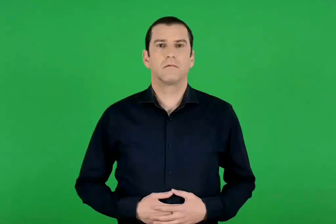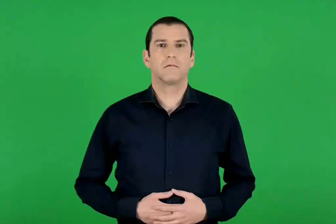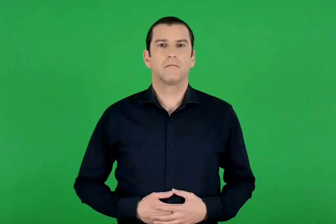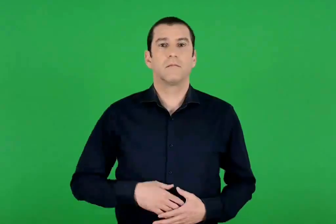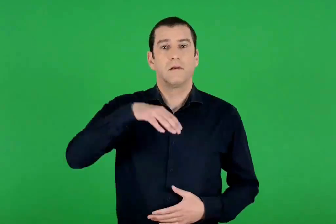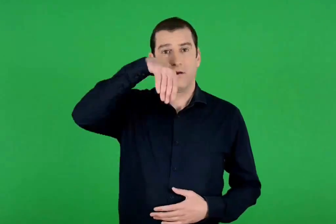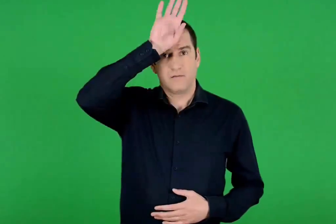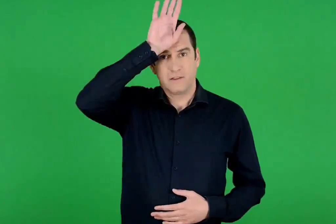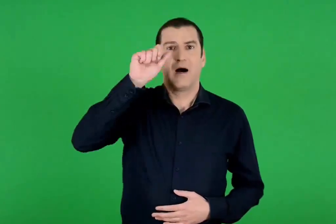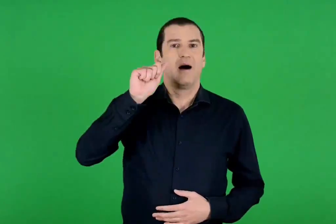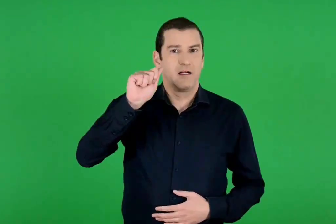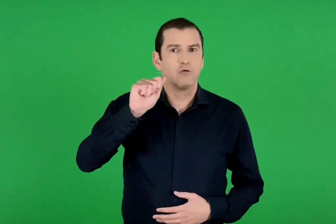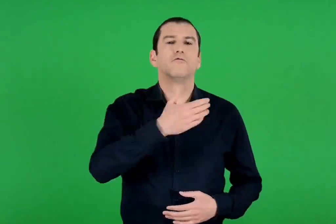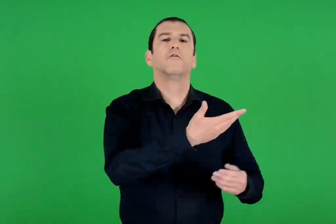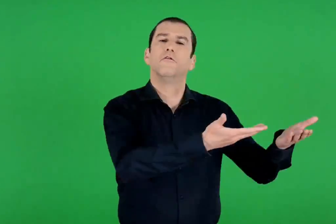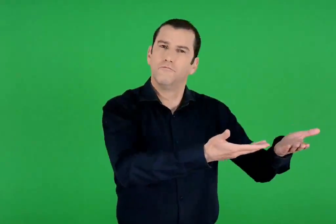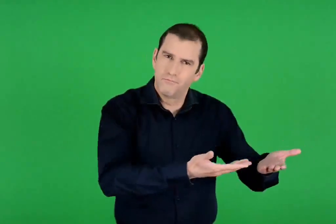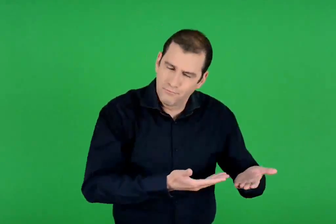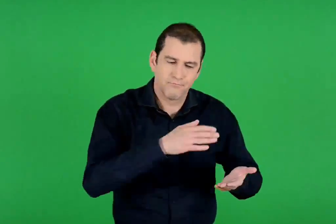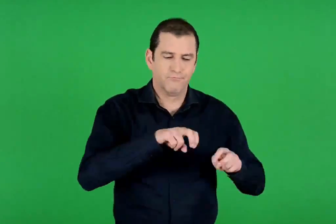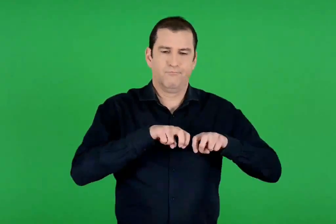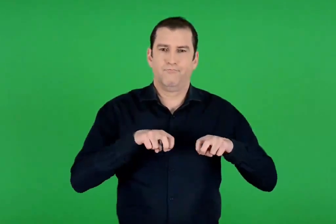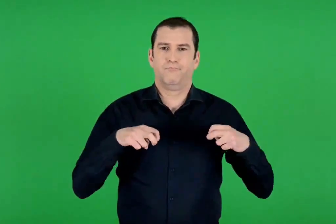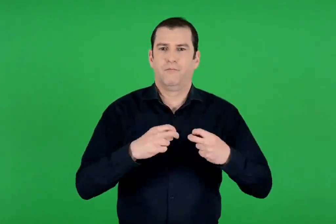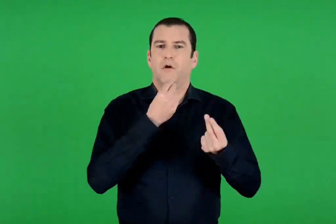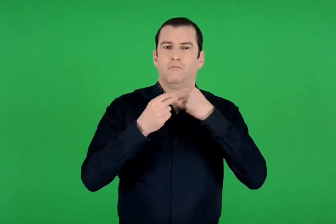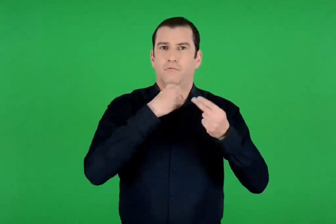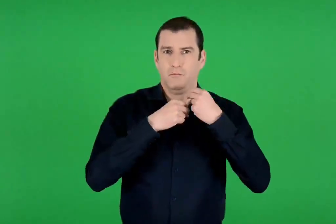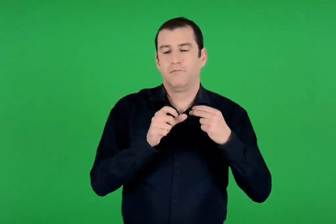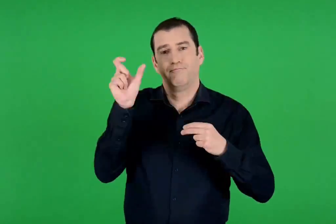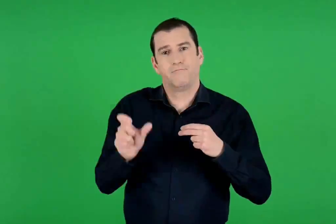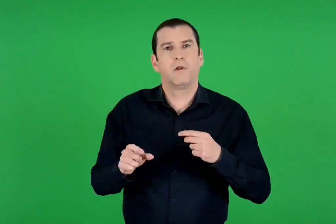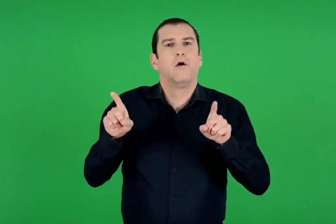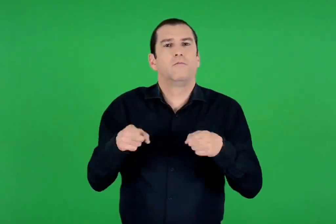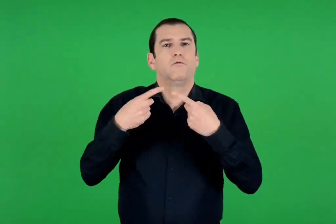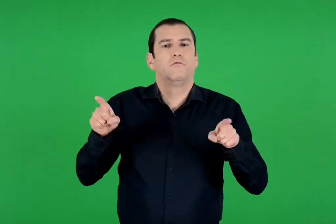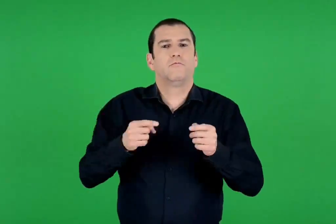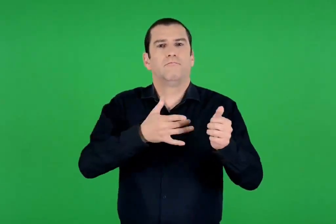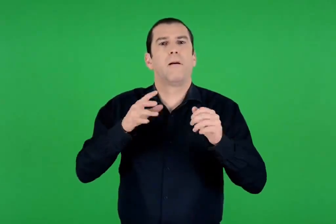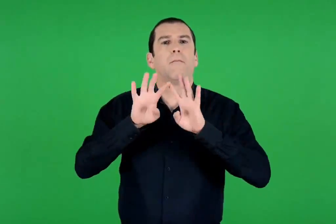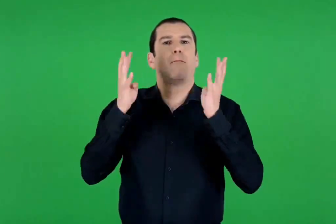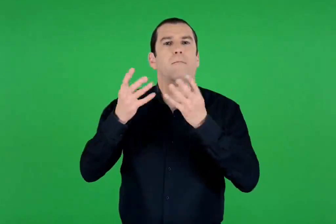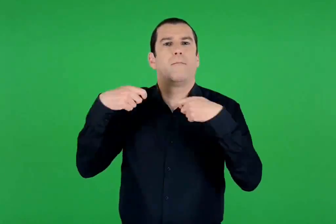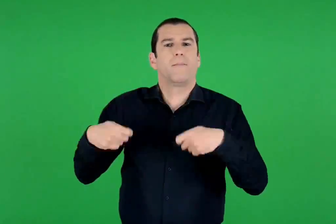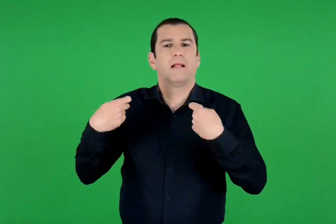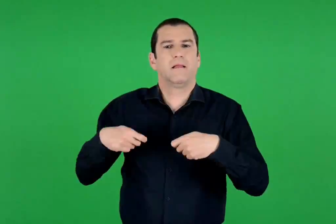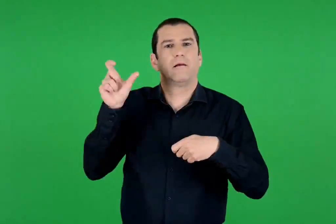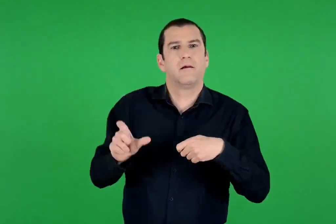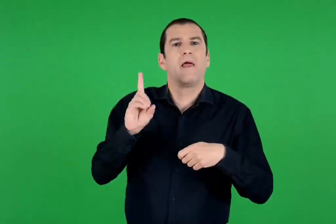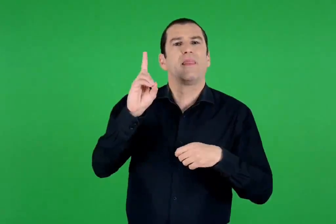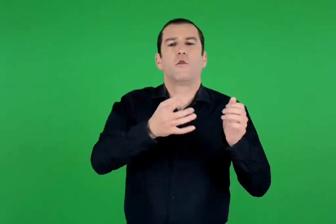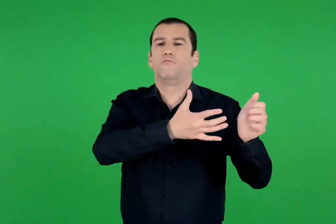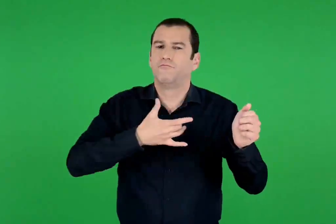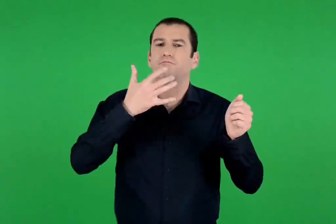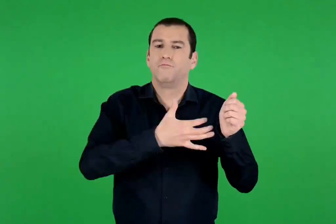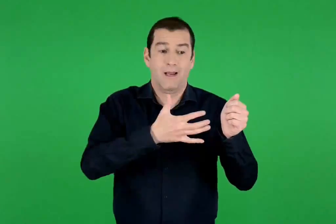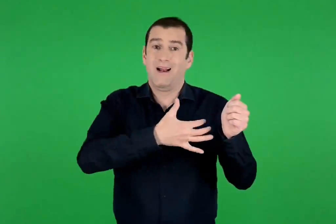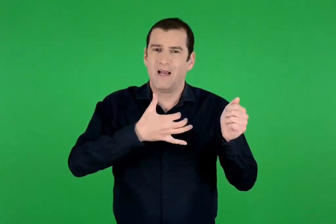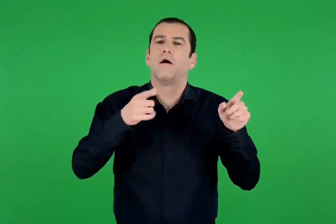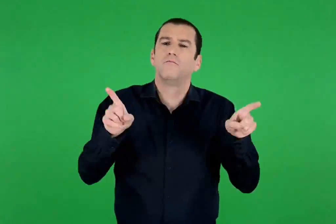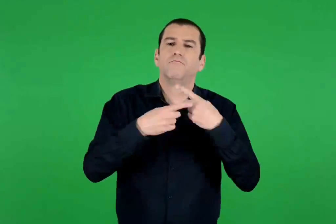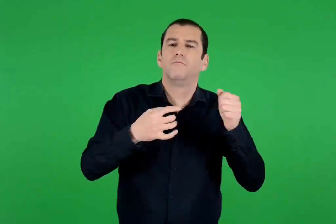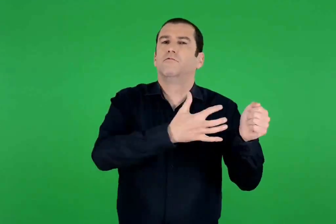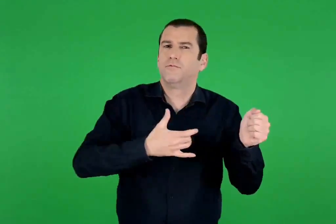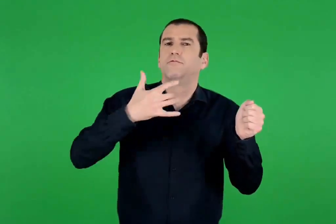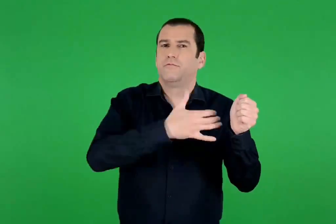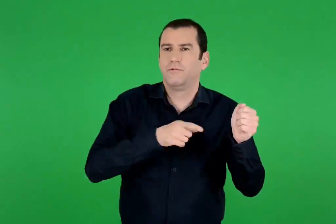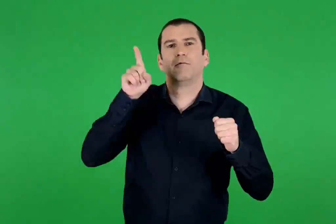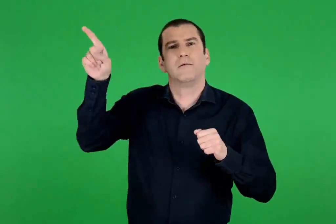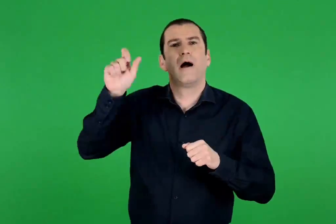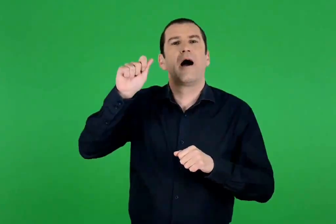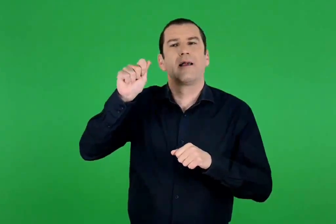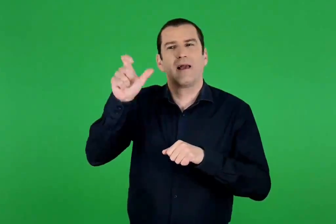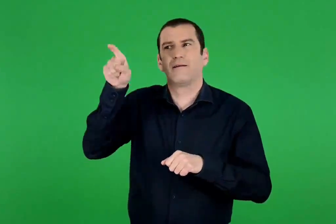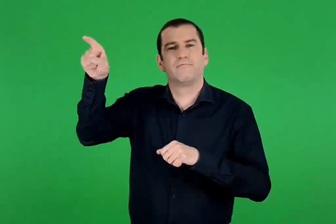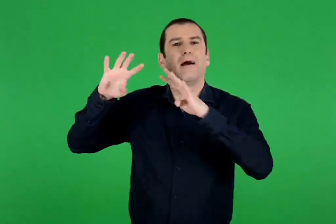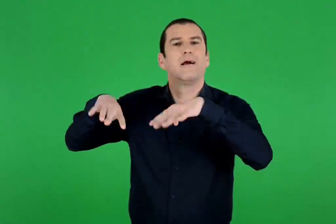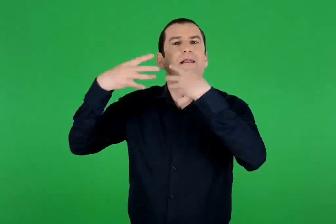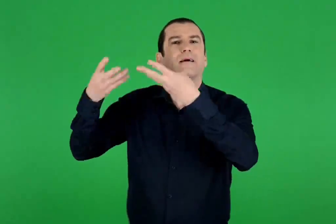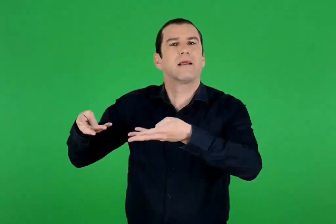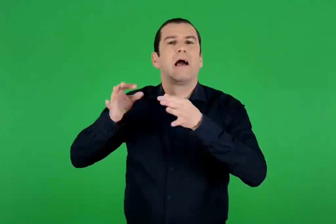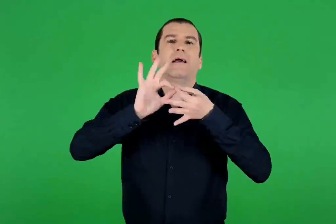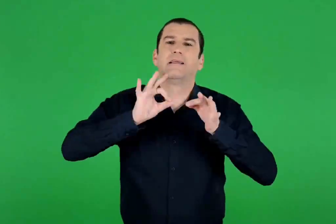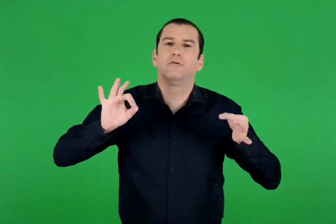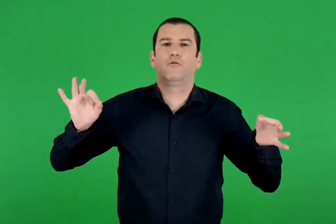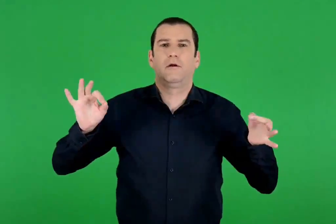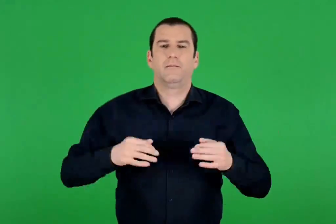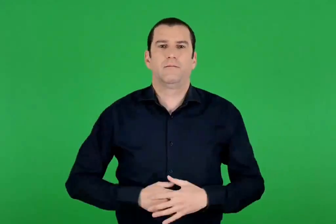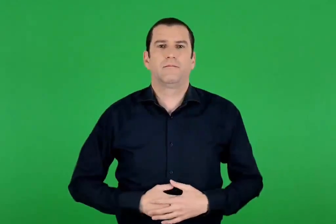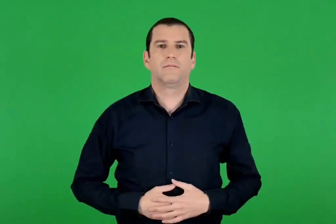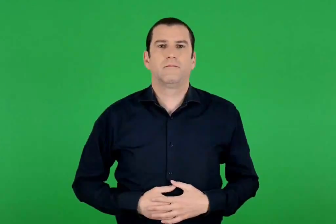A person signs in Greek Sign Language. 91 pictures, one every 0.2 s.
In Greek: ο αλκίνοος τον φιλοξένησε , κι όταν κάθισαν να φάνε , ο μουσικός του παλατιού , ο δημόδοκος , έπαιζε τη λύρα του και τραγουδούσε τα κατορθώματα των αχαιών στην τροία
